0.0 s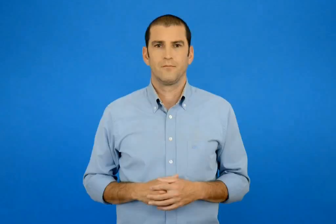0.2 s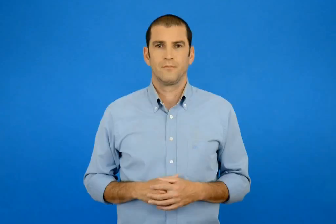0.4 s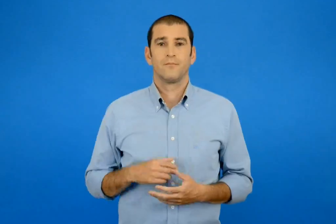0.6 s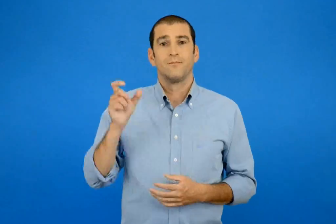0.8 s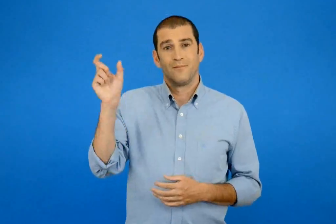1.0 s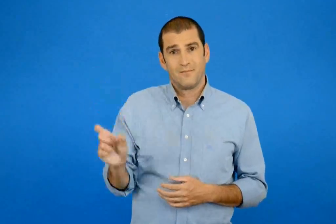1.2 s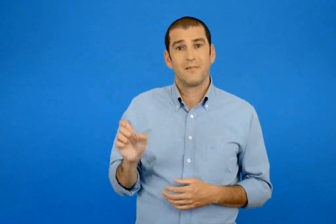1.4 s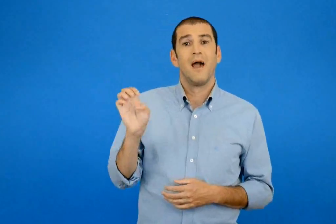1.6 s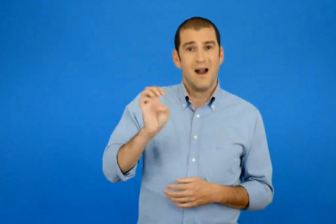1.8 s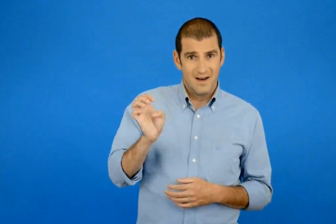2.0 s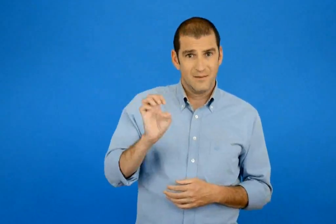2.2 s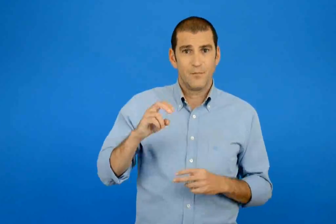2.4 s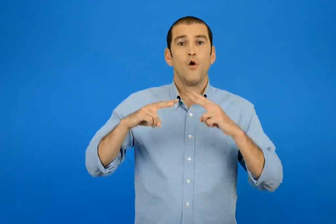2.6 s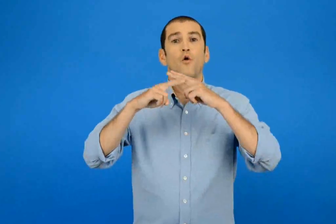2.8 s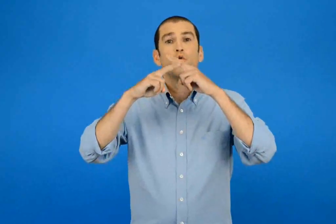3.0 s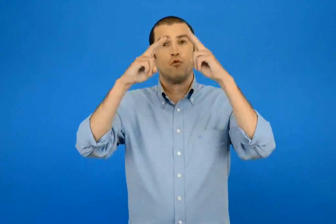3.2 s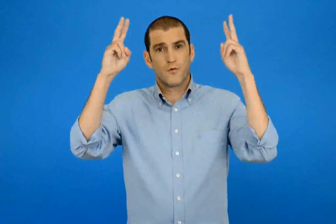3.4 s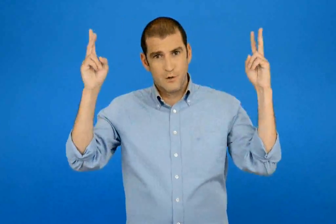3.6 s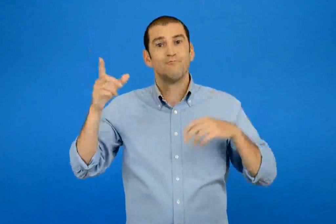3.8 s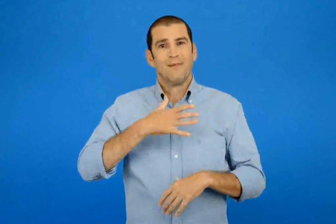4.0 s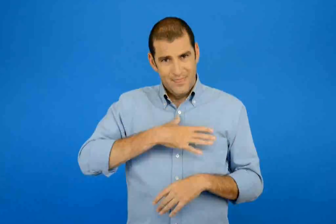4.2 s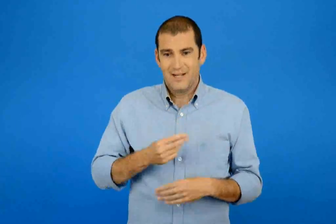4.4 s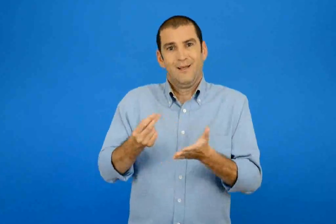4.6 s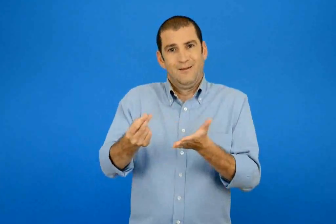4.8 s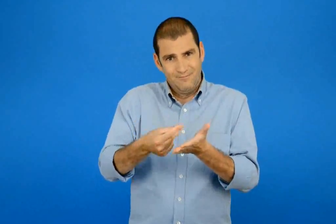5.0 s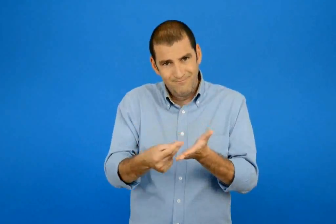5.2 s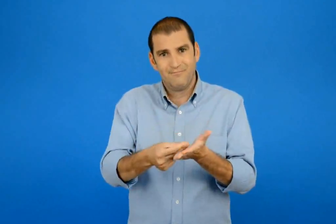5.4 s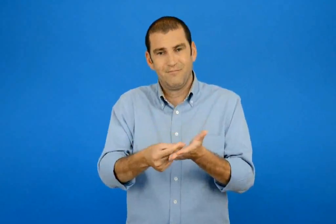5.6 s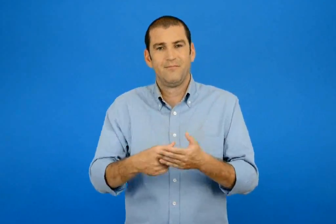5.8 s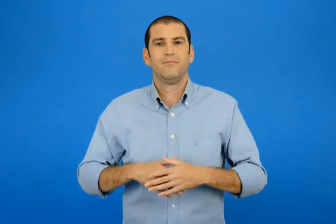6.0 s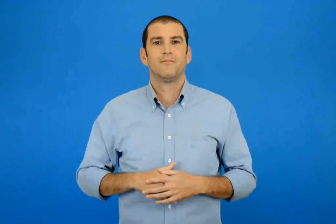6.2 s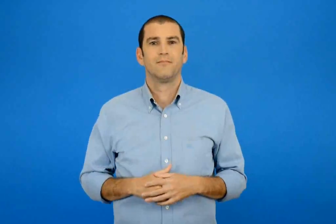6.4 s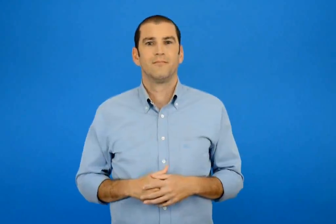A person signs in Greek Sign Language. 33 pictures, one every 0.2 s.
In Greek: πήγε η ελένη να ζωγραφίσει τον ουρανό
